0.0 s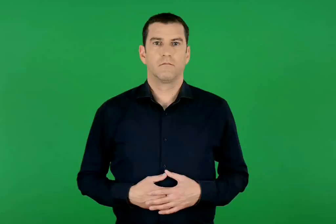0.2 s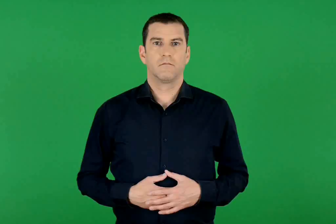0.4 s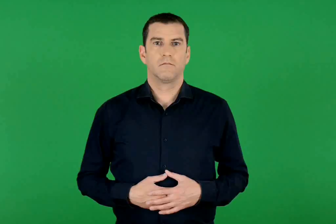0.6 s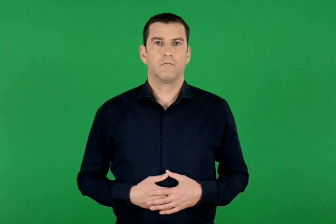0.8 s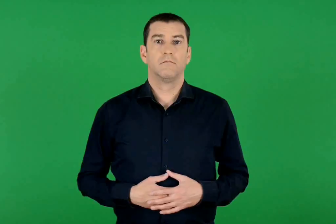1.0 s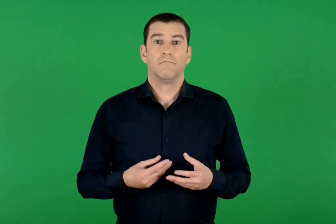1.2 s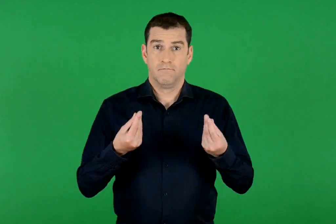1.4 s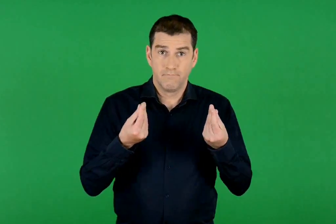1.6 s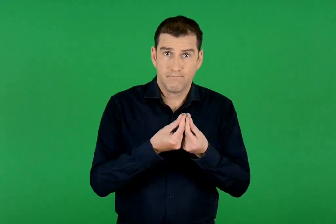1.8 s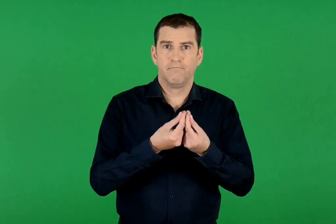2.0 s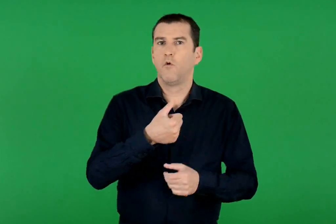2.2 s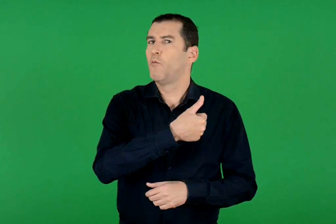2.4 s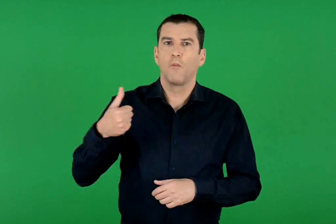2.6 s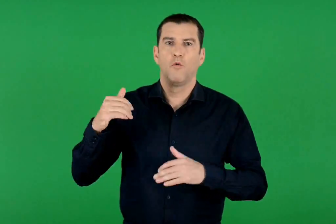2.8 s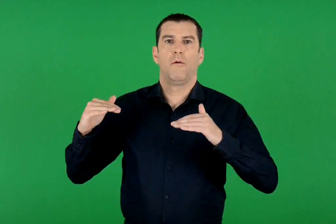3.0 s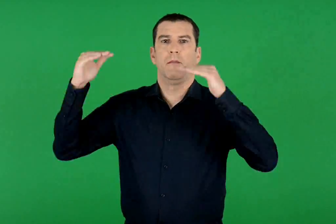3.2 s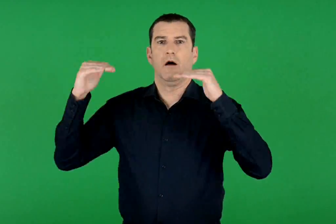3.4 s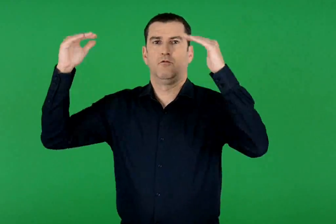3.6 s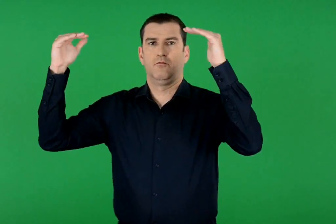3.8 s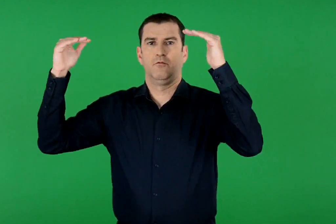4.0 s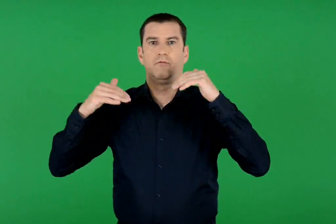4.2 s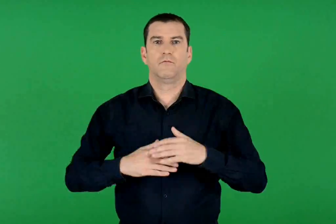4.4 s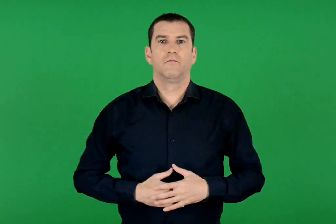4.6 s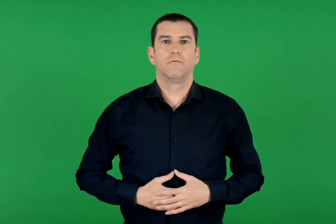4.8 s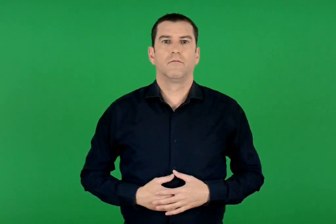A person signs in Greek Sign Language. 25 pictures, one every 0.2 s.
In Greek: κατάλληλο μόνο για ενηλίκους
